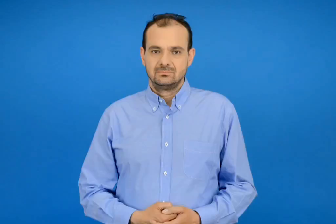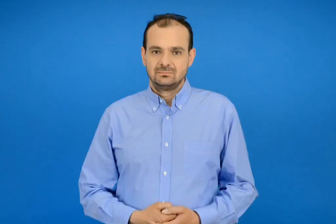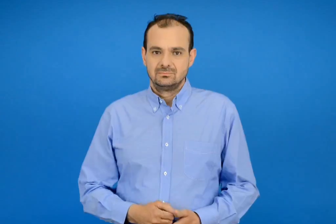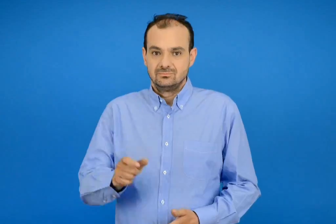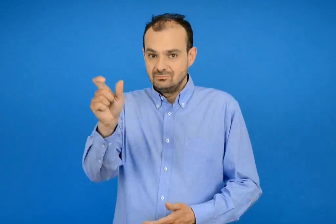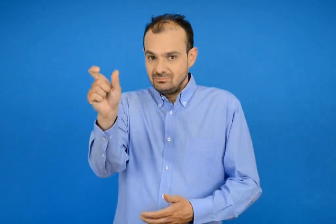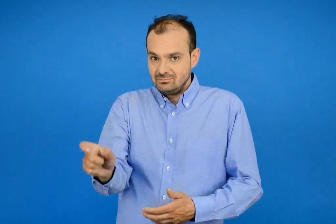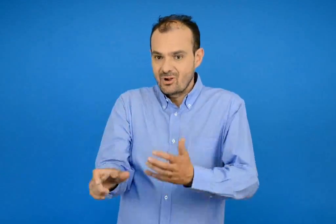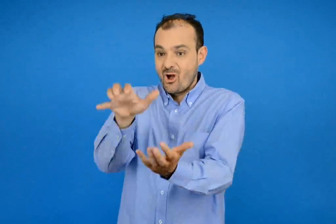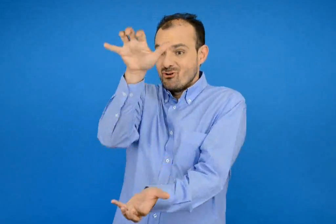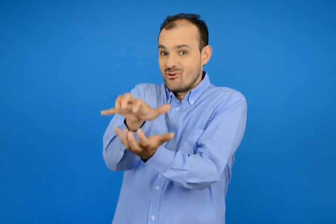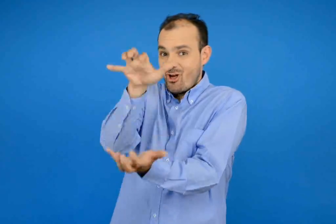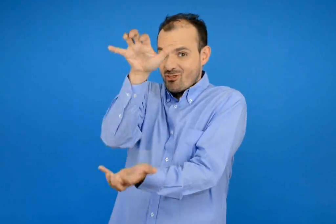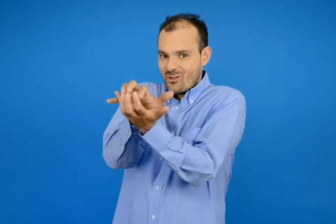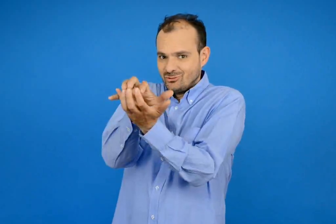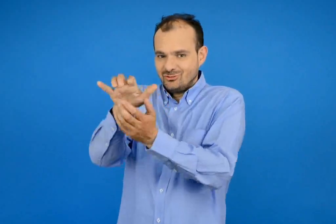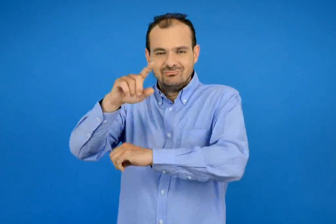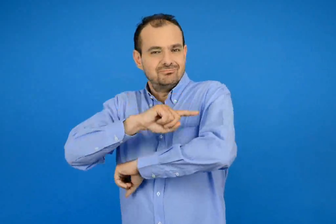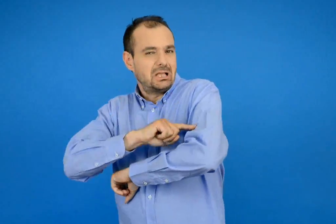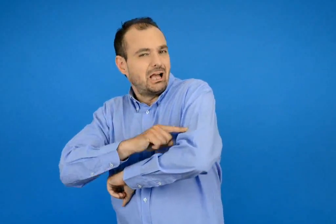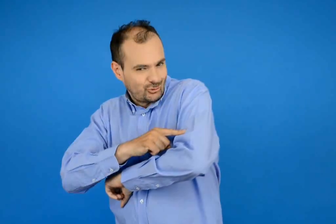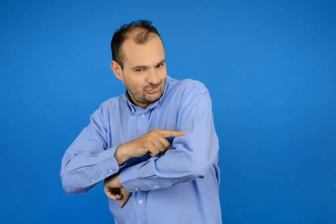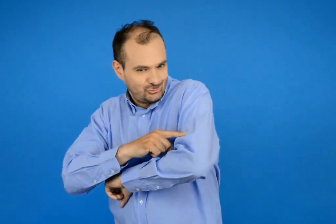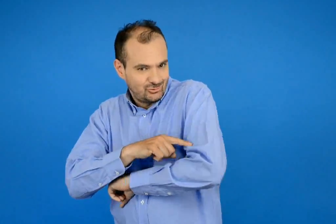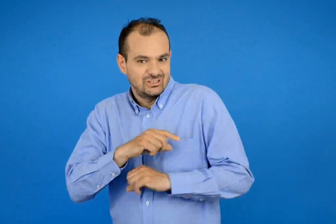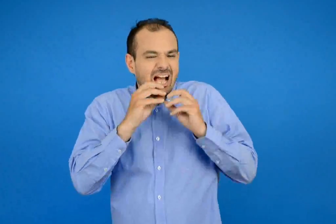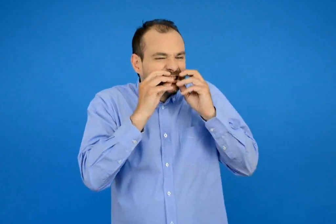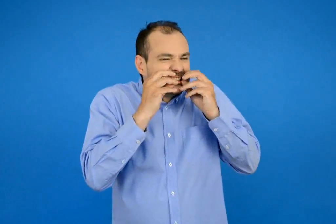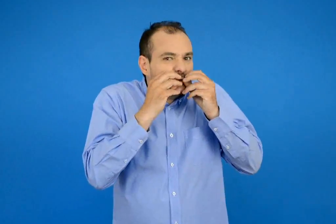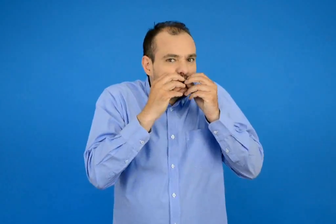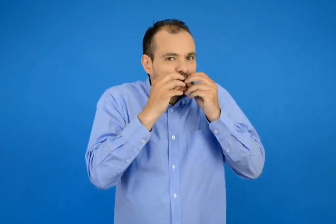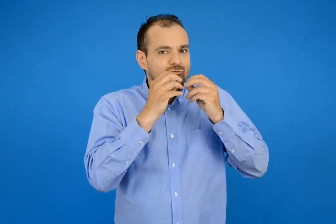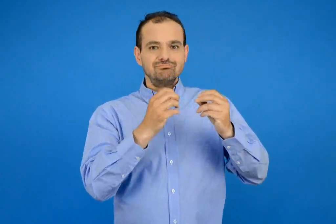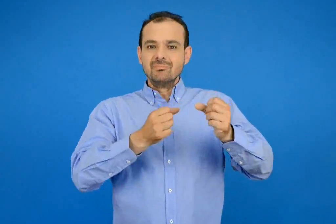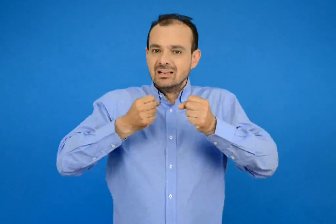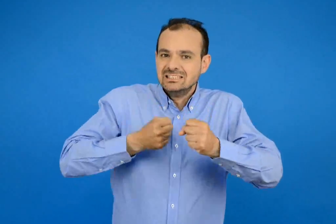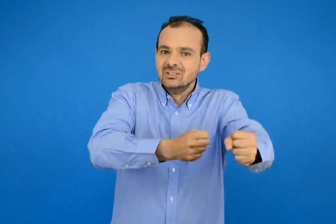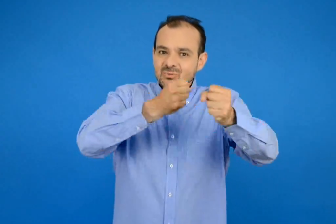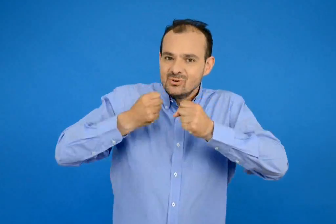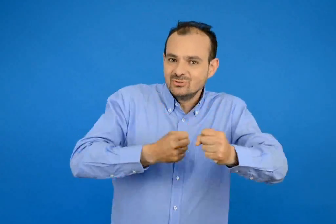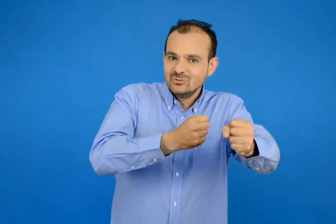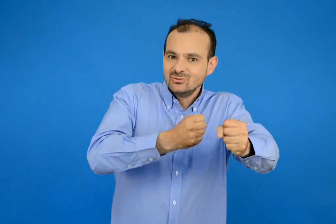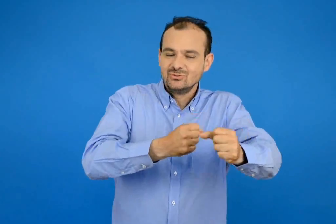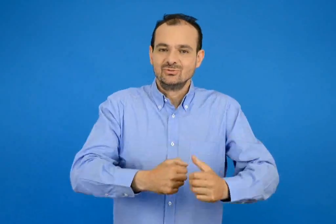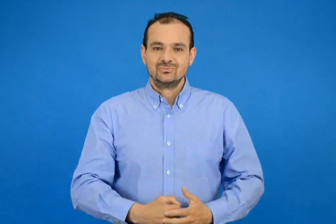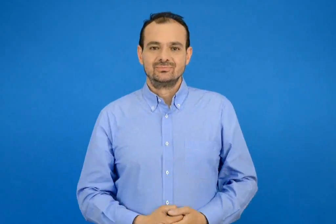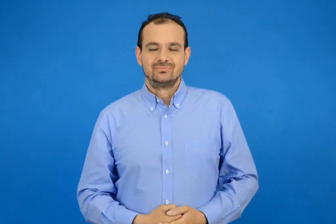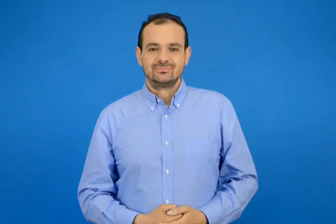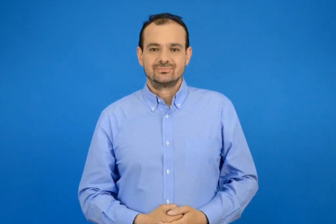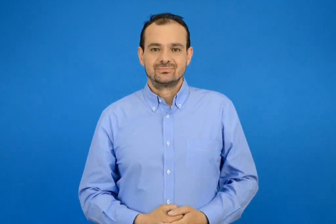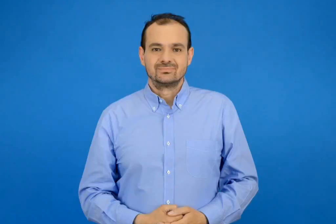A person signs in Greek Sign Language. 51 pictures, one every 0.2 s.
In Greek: ένας κροκόδειλος γιατρός κι ένας σκίουρος ξυλουργός
